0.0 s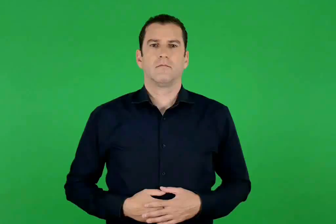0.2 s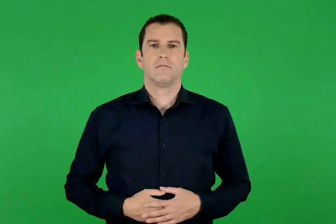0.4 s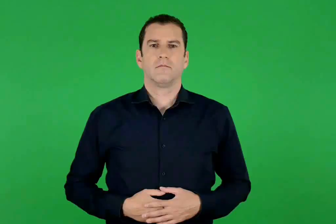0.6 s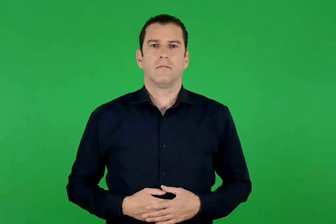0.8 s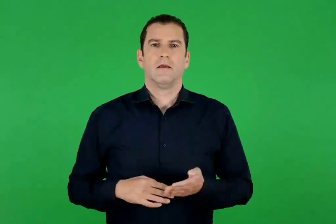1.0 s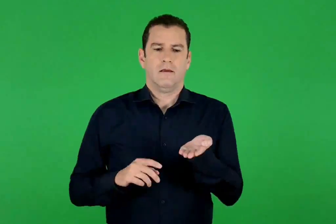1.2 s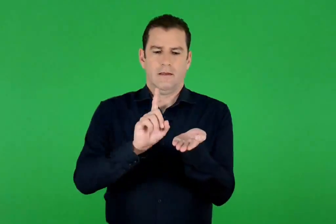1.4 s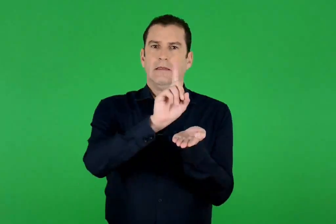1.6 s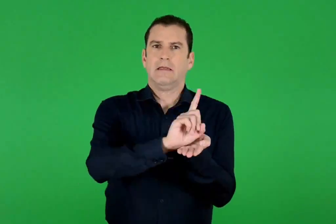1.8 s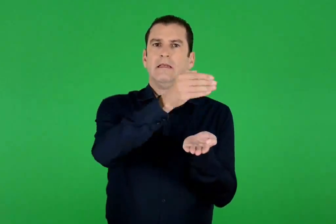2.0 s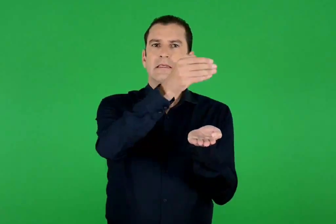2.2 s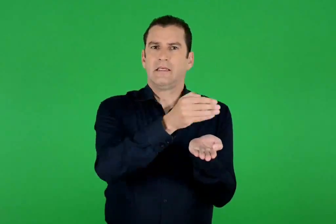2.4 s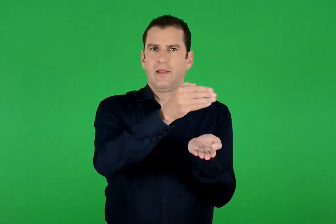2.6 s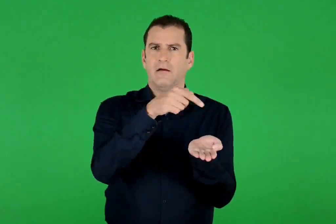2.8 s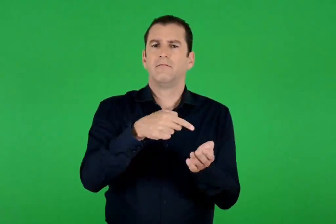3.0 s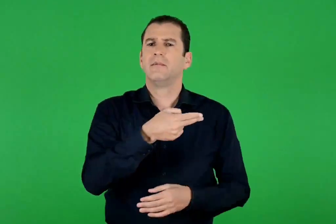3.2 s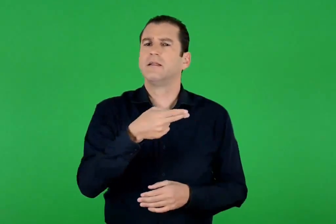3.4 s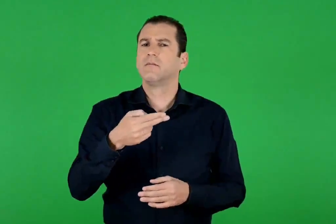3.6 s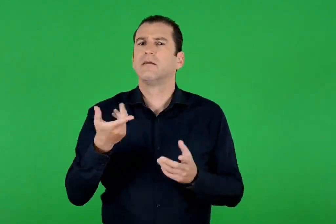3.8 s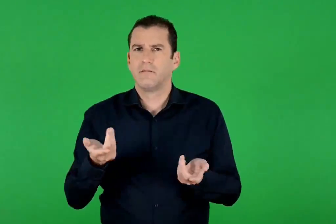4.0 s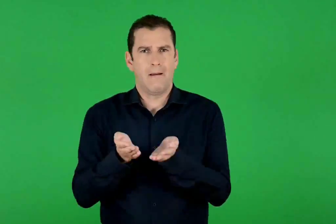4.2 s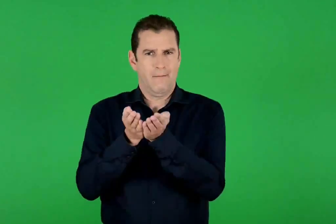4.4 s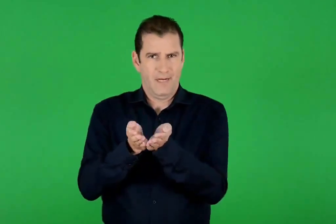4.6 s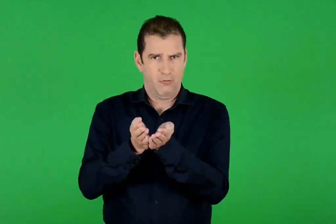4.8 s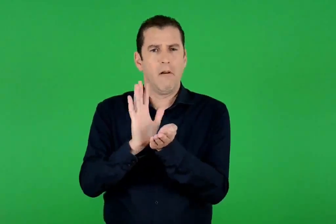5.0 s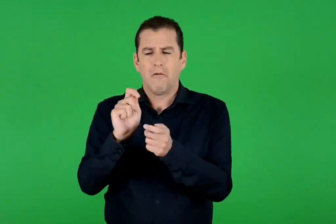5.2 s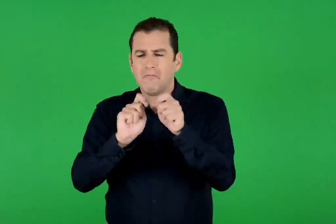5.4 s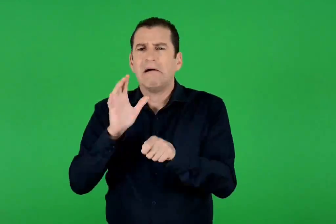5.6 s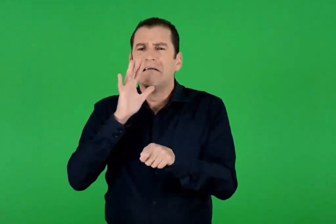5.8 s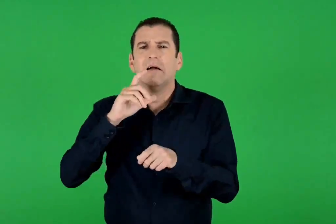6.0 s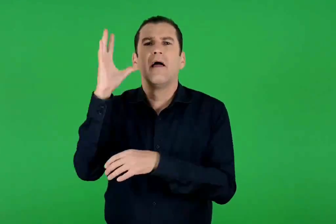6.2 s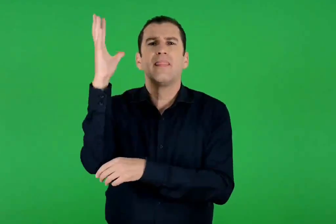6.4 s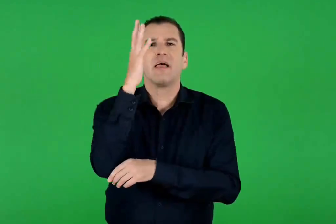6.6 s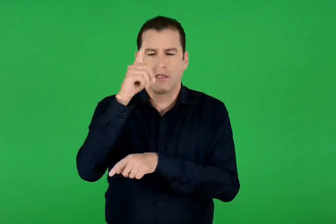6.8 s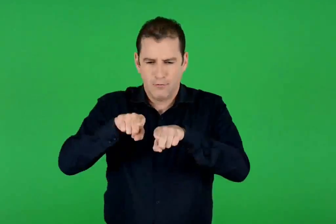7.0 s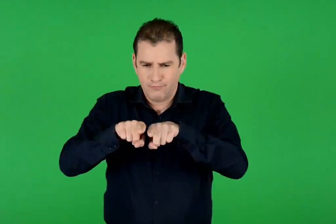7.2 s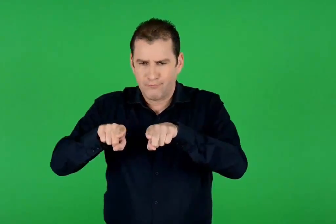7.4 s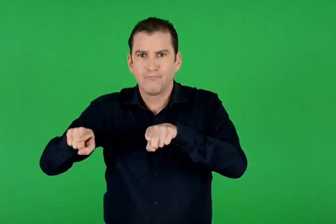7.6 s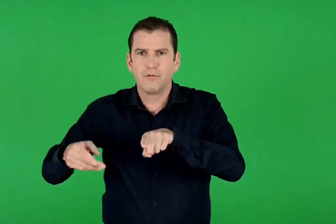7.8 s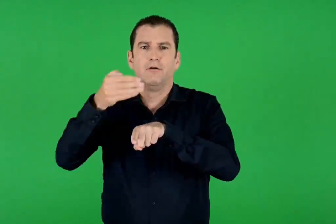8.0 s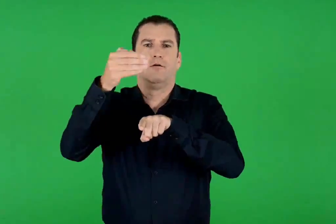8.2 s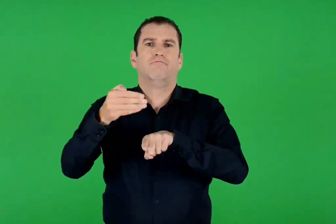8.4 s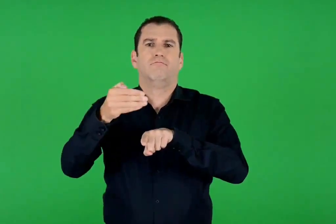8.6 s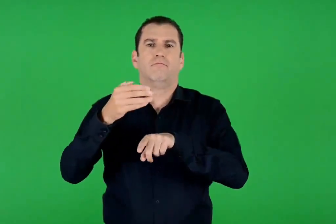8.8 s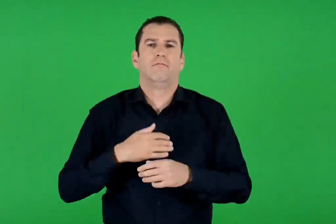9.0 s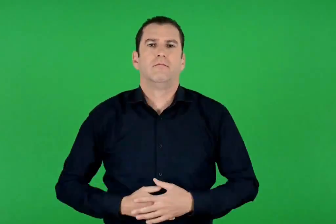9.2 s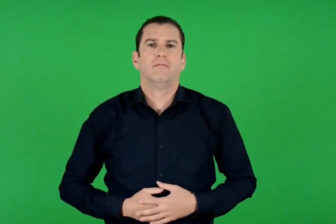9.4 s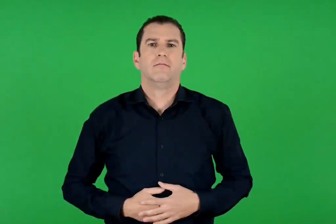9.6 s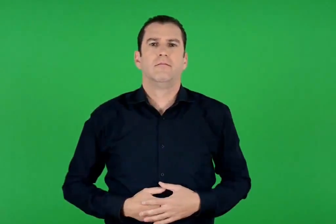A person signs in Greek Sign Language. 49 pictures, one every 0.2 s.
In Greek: σχεδία πλοίο κατασκευασμένο πρόχειρα από κορμούς δέντρων
